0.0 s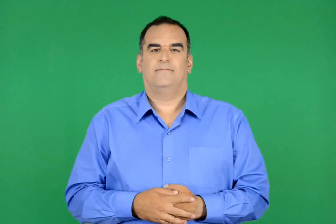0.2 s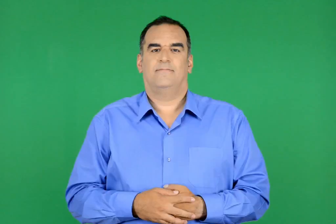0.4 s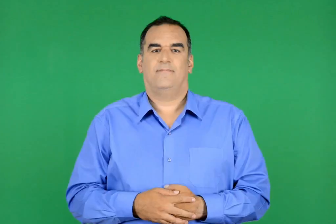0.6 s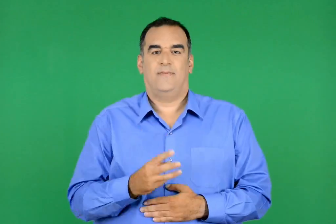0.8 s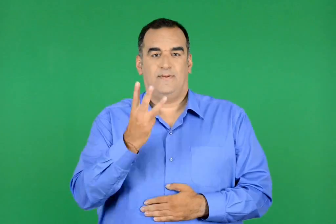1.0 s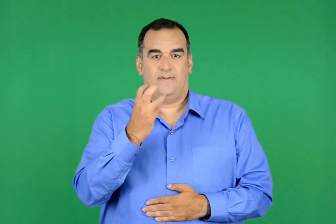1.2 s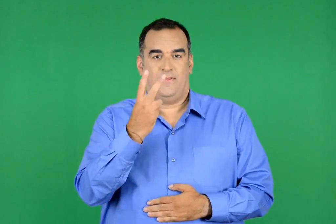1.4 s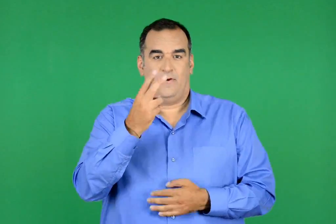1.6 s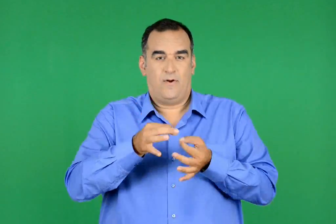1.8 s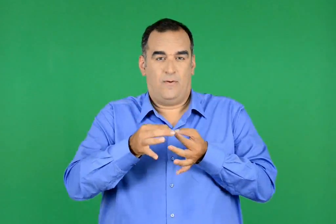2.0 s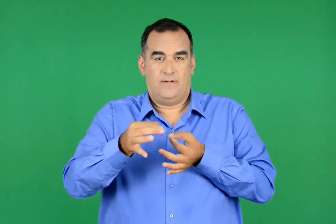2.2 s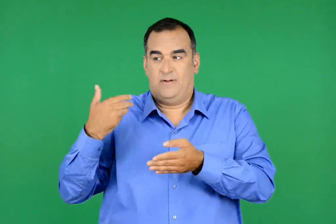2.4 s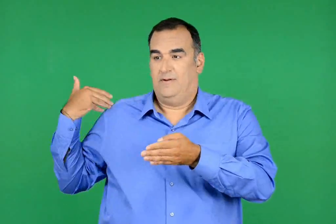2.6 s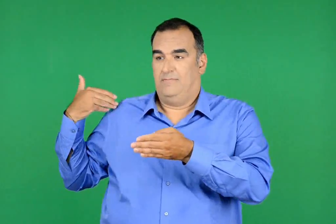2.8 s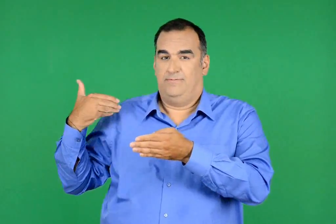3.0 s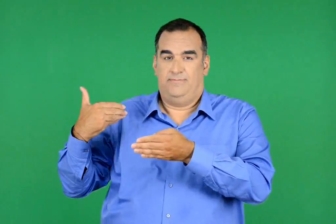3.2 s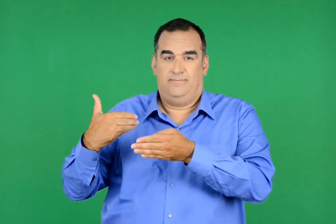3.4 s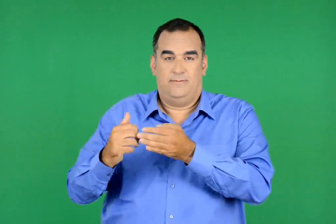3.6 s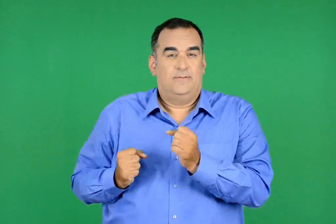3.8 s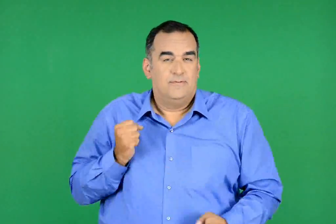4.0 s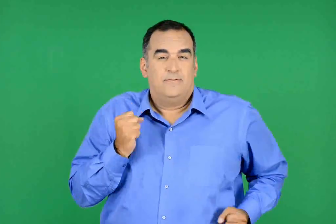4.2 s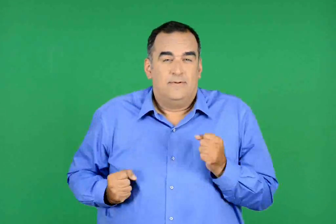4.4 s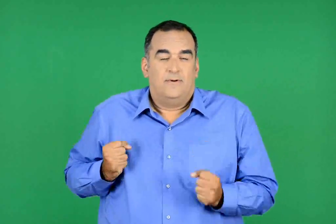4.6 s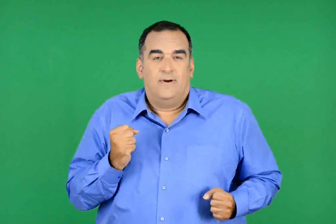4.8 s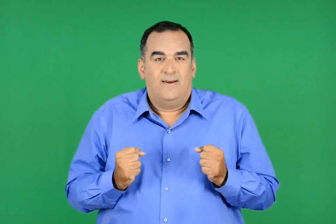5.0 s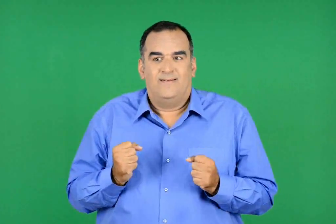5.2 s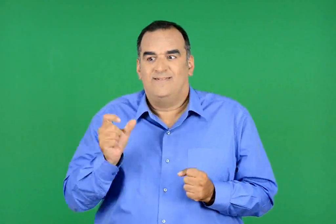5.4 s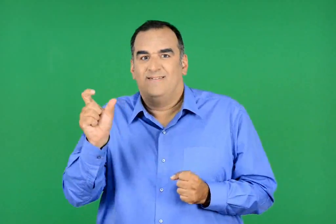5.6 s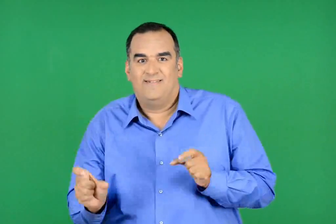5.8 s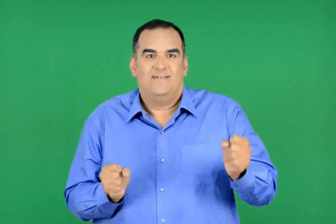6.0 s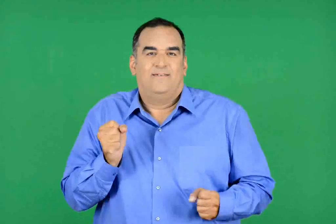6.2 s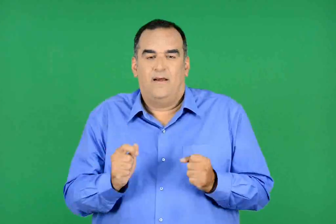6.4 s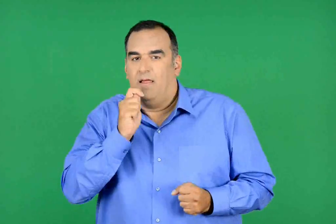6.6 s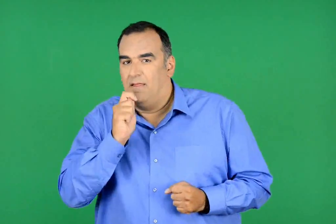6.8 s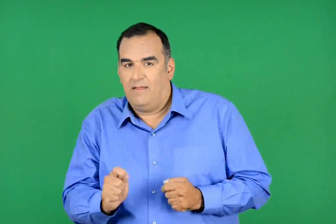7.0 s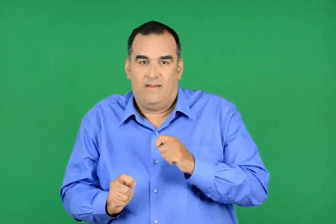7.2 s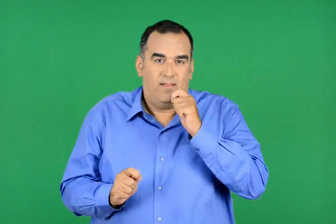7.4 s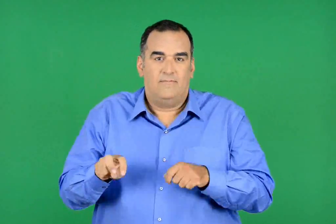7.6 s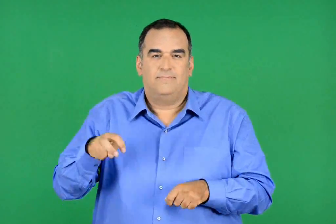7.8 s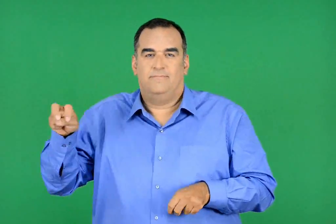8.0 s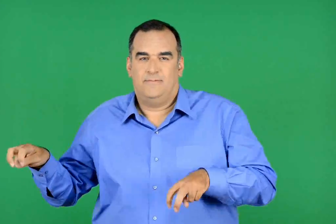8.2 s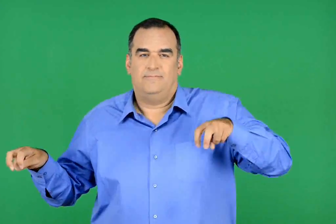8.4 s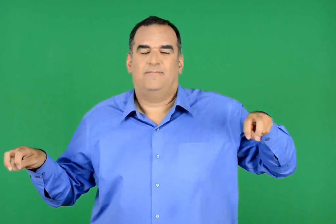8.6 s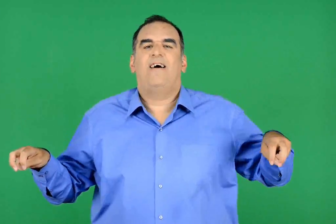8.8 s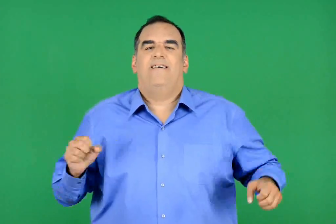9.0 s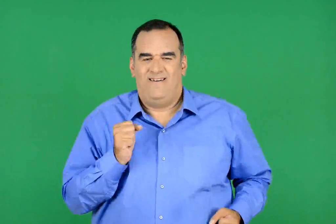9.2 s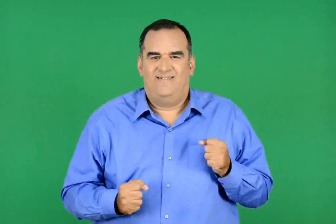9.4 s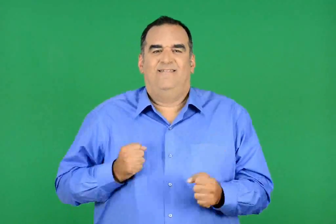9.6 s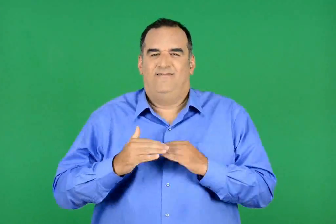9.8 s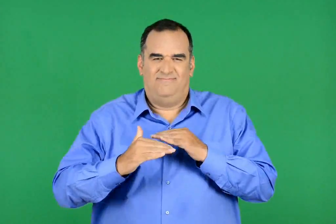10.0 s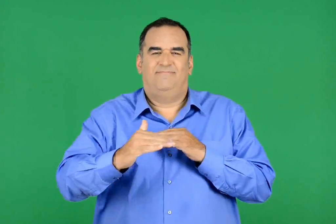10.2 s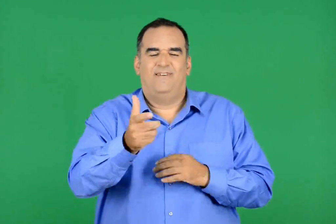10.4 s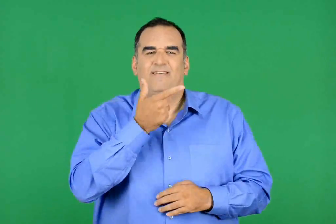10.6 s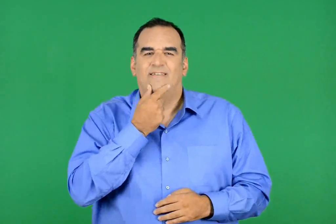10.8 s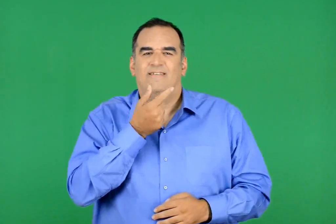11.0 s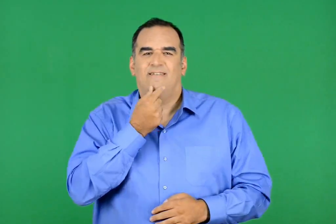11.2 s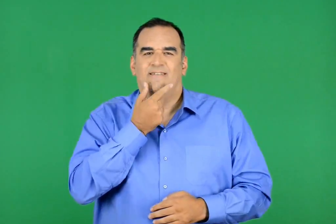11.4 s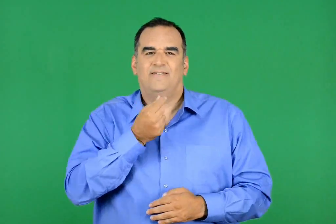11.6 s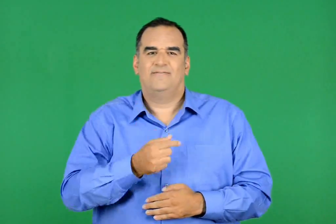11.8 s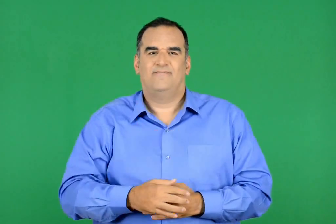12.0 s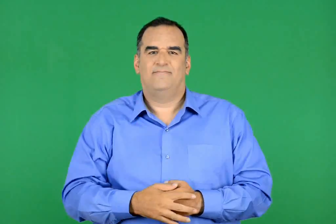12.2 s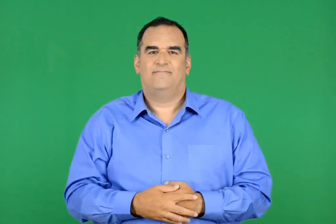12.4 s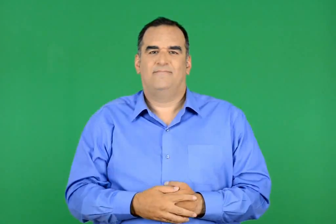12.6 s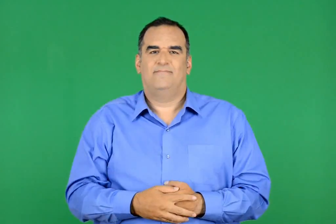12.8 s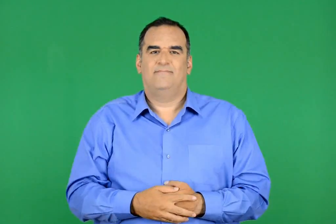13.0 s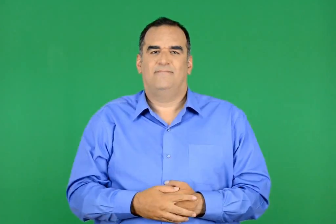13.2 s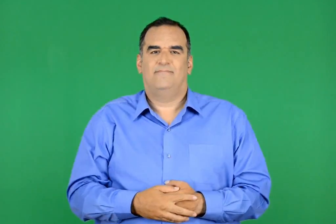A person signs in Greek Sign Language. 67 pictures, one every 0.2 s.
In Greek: μετά το 32ο χιλιόμετρο όλα εξελίχθηκαν ευνοϊκά για αυτόν. ο ένας µετά τον άλλον οι αντίπαλοί του κουράζονταν και αποσύρονταν
